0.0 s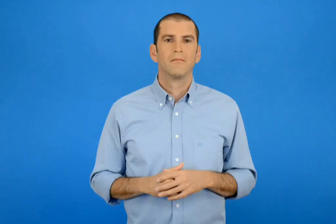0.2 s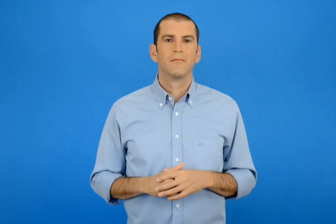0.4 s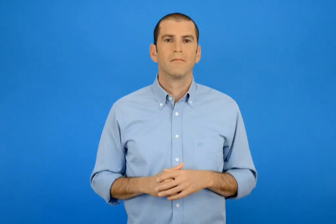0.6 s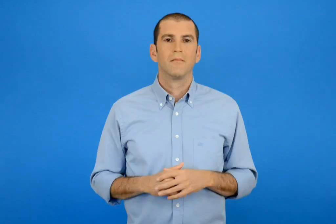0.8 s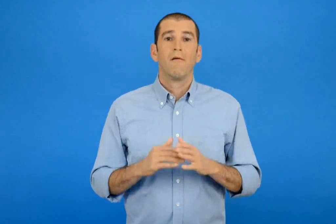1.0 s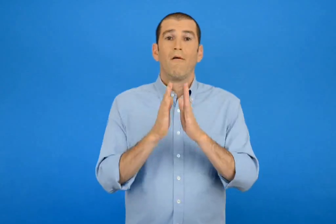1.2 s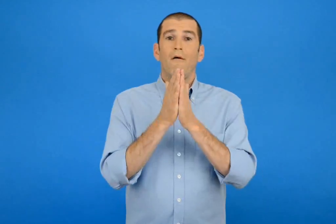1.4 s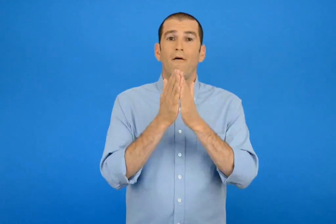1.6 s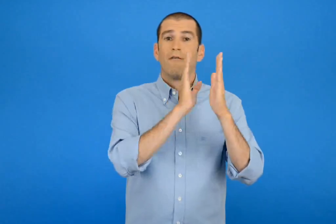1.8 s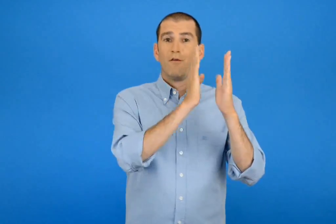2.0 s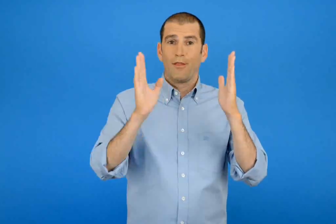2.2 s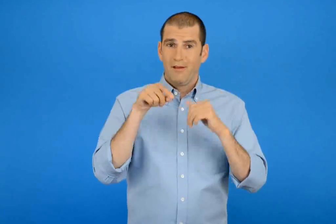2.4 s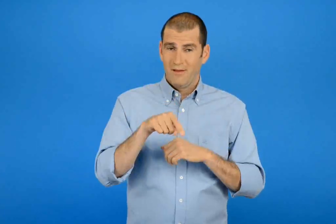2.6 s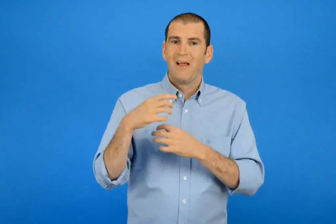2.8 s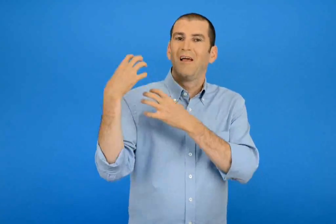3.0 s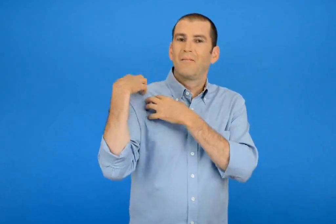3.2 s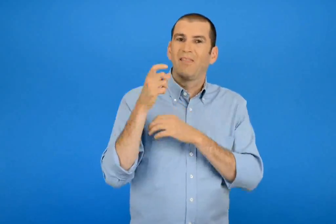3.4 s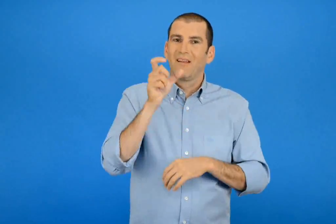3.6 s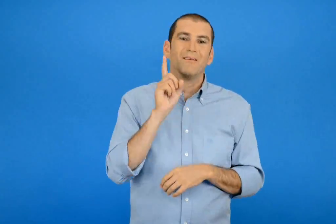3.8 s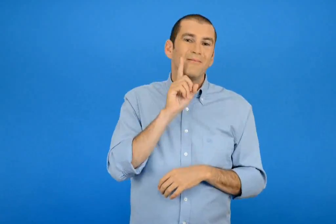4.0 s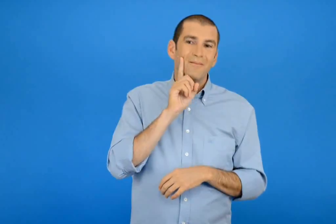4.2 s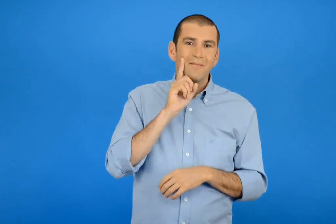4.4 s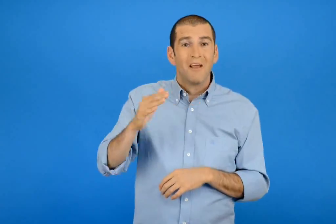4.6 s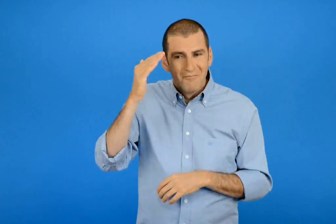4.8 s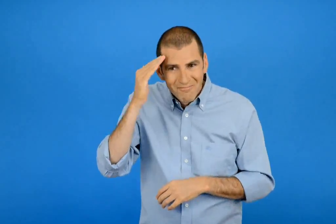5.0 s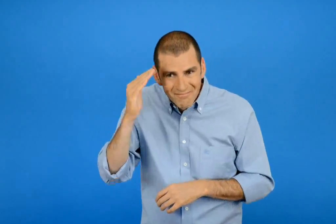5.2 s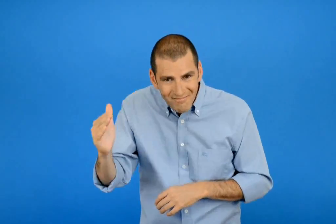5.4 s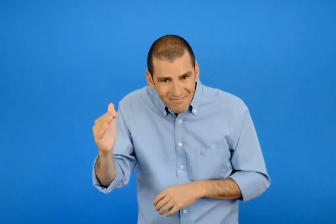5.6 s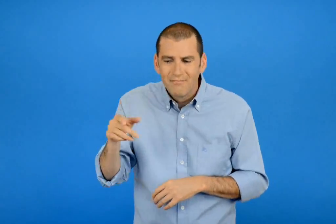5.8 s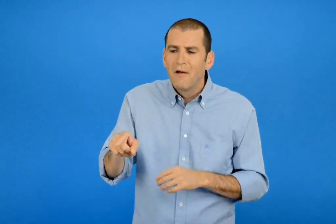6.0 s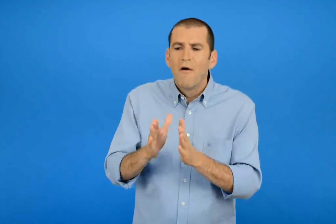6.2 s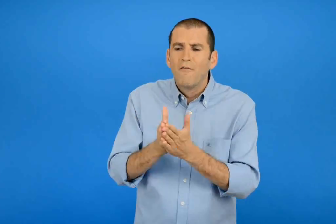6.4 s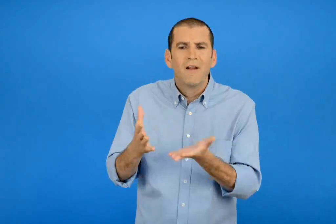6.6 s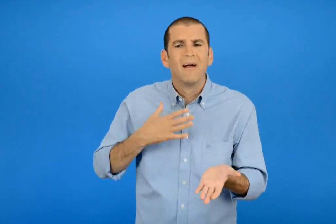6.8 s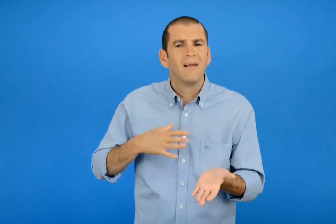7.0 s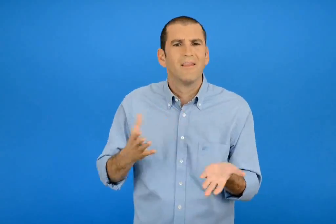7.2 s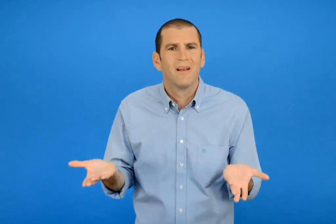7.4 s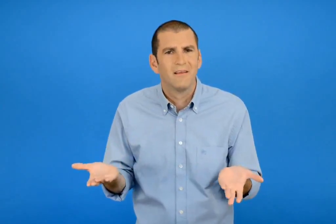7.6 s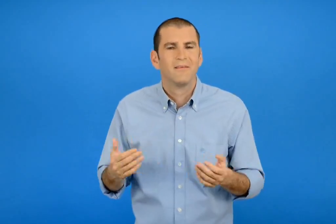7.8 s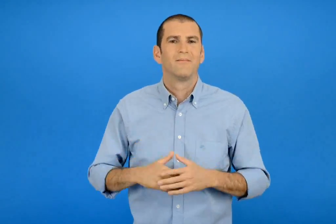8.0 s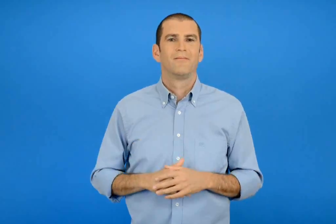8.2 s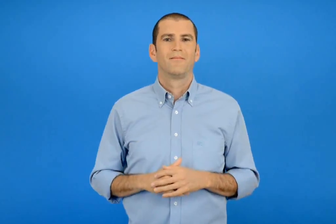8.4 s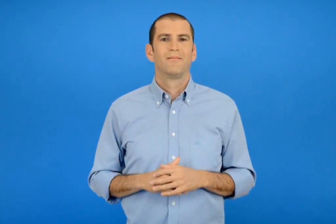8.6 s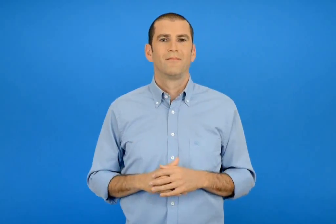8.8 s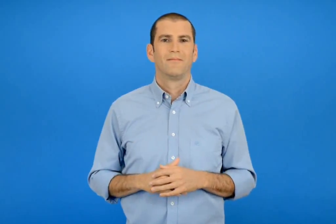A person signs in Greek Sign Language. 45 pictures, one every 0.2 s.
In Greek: η υπεύθυνη της βιβλιοθήκης τους καλημέρισε και τους ρώτησε τι βιβλία θα ήθελαν
